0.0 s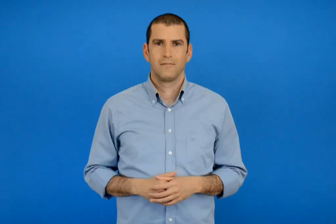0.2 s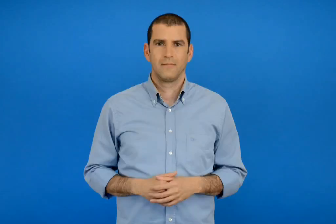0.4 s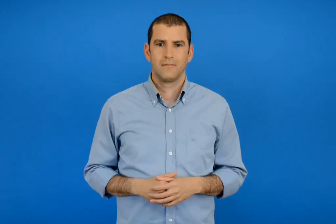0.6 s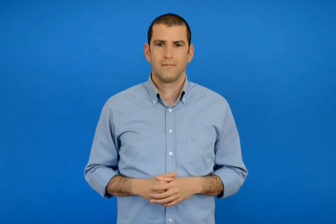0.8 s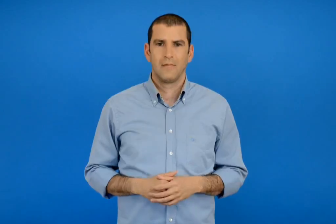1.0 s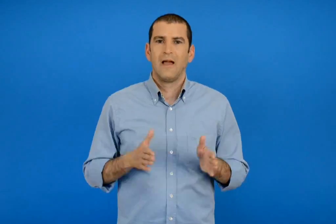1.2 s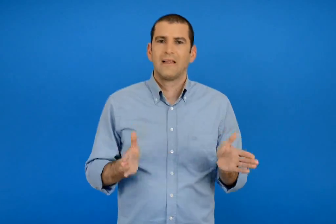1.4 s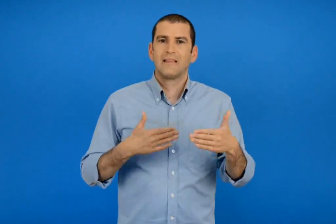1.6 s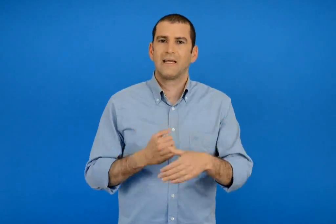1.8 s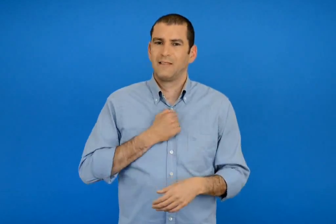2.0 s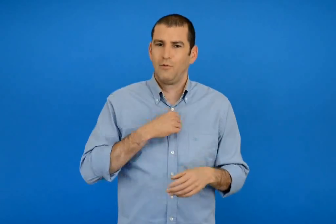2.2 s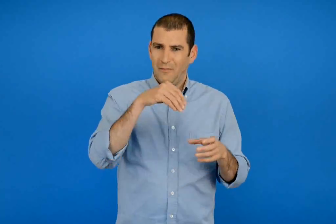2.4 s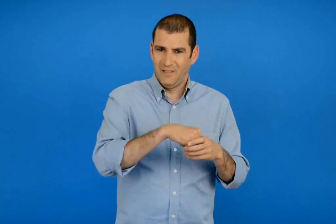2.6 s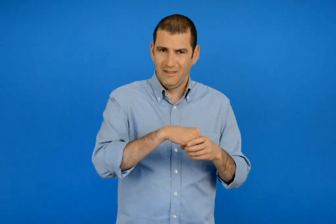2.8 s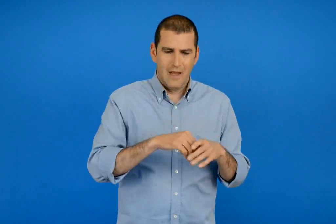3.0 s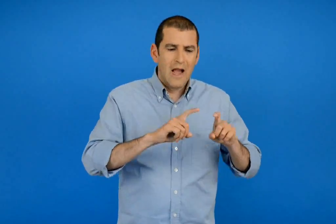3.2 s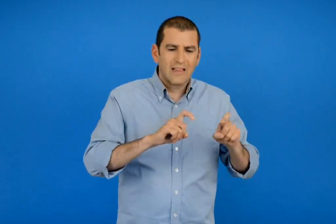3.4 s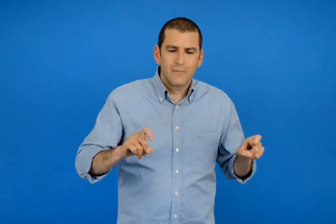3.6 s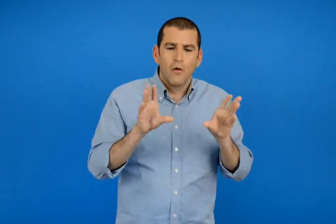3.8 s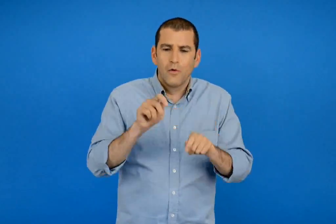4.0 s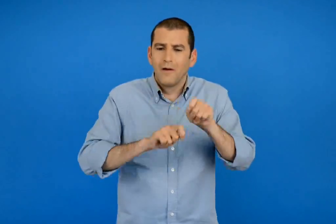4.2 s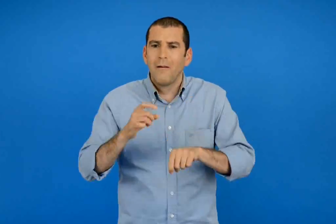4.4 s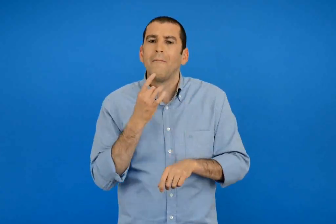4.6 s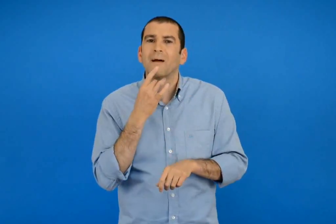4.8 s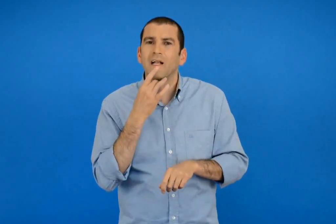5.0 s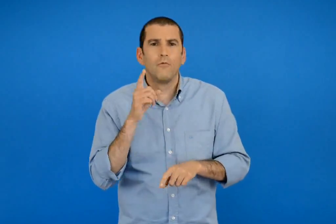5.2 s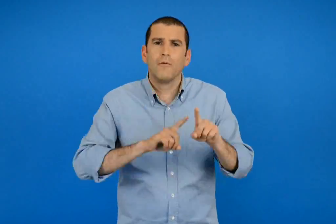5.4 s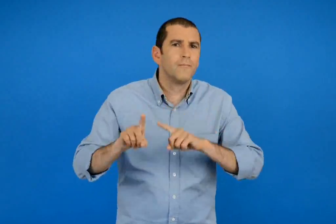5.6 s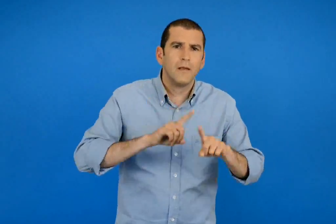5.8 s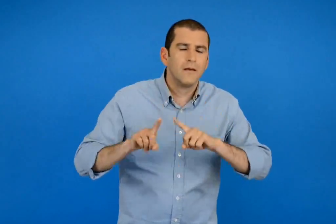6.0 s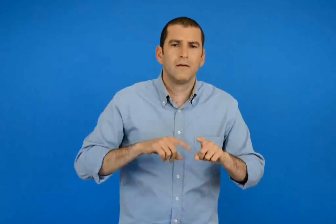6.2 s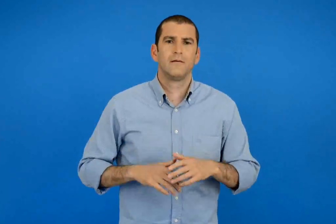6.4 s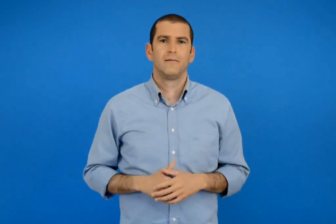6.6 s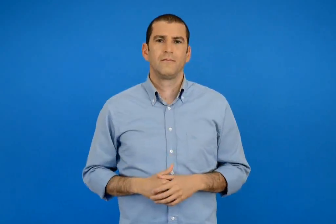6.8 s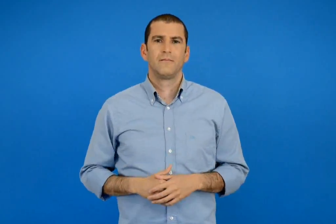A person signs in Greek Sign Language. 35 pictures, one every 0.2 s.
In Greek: ποια αντικείμενα από μέταλλο βρισκω στην τάξη μου ;
